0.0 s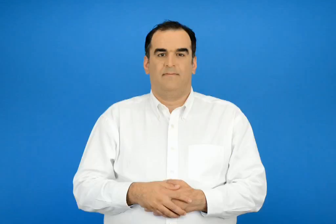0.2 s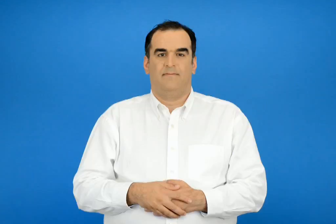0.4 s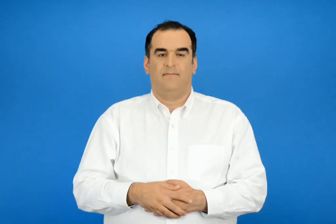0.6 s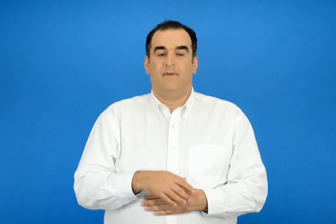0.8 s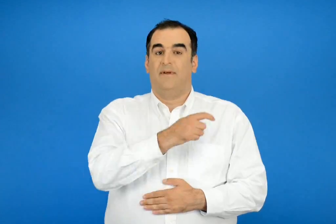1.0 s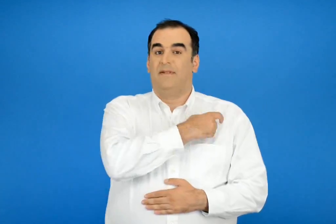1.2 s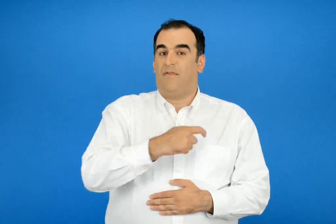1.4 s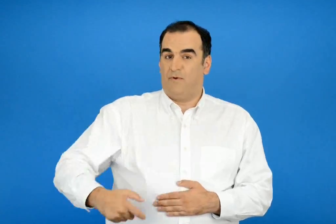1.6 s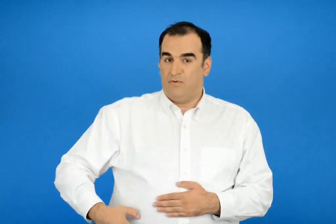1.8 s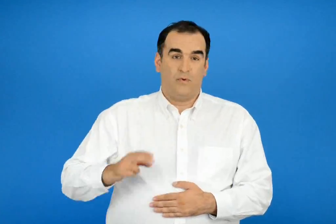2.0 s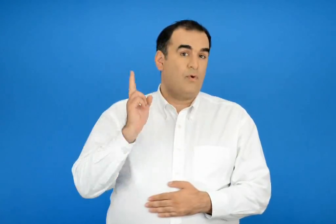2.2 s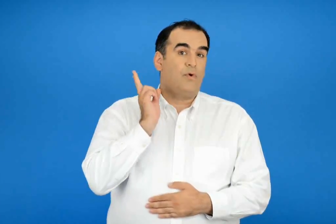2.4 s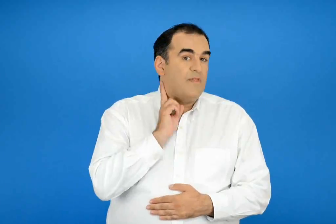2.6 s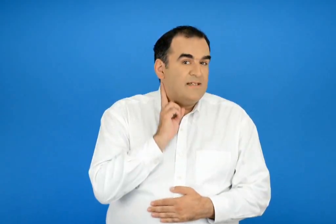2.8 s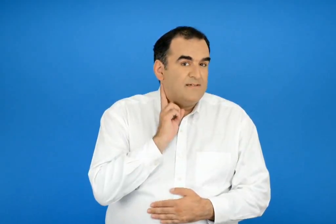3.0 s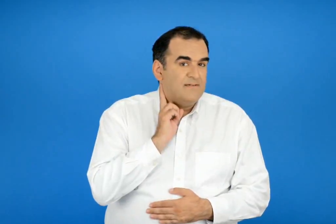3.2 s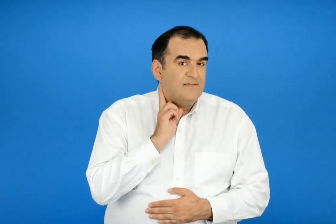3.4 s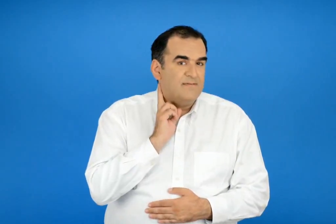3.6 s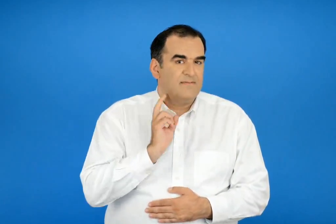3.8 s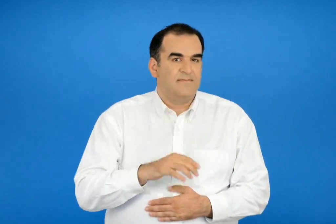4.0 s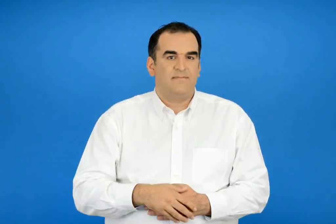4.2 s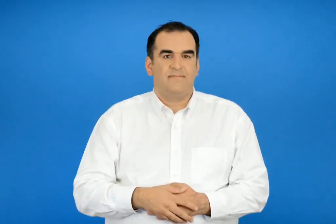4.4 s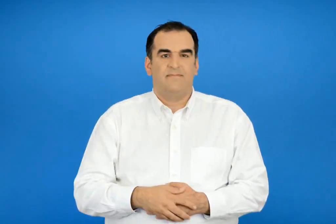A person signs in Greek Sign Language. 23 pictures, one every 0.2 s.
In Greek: τκ
